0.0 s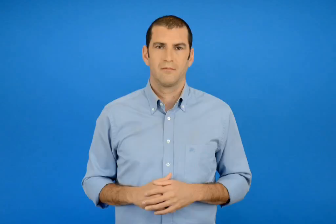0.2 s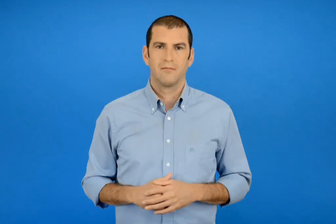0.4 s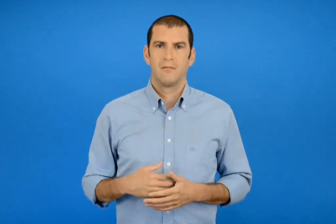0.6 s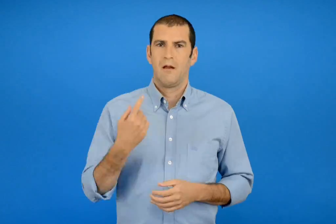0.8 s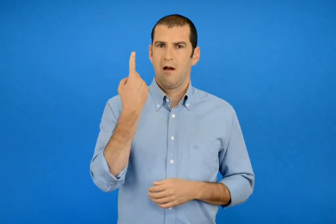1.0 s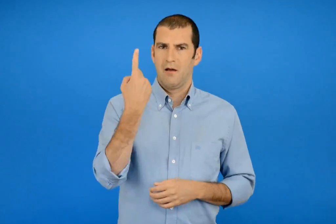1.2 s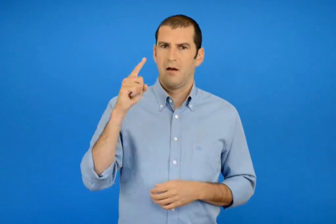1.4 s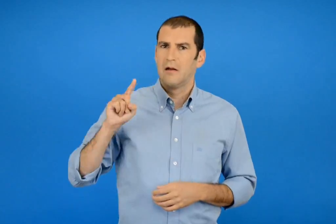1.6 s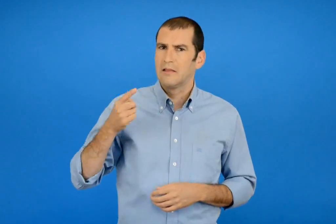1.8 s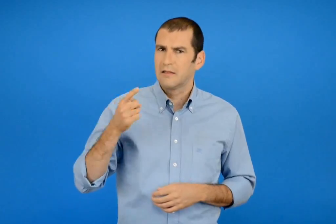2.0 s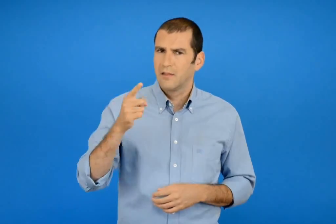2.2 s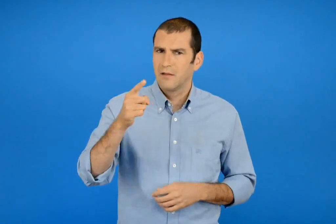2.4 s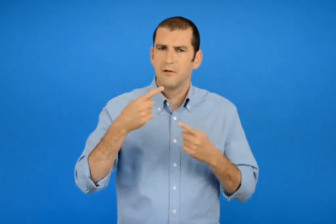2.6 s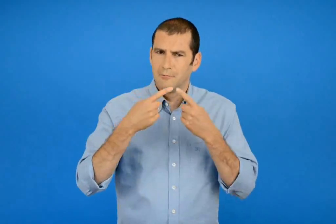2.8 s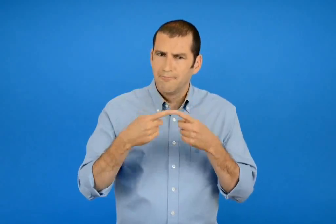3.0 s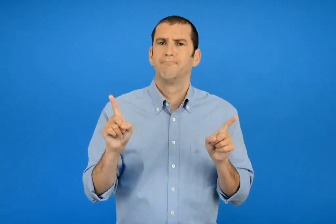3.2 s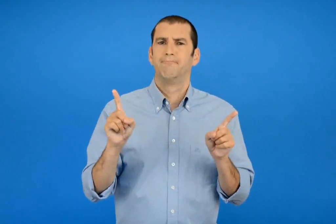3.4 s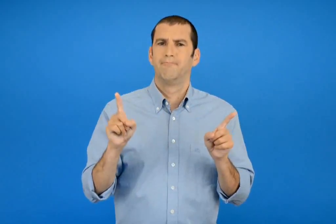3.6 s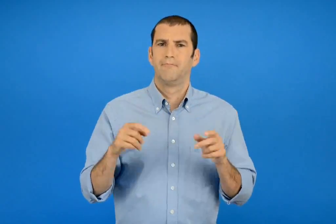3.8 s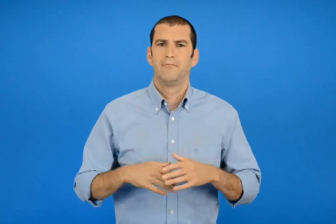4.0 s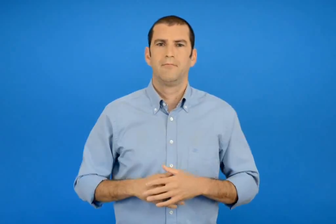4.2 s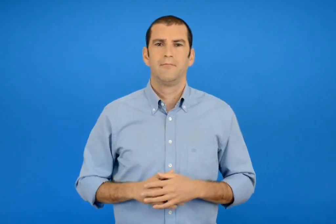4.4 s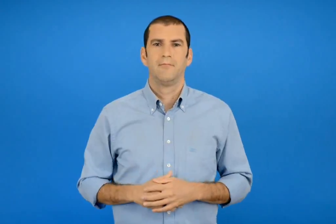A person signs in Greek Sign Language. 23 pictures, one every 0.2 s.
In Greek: ένα παράξενο ταξίδι
